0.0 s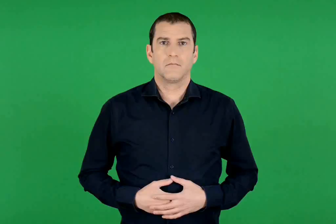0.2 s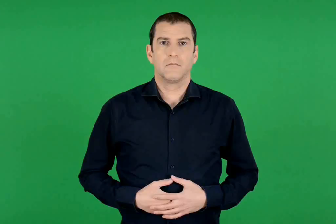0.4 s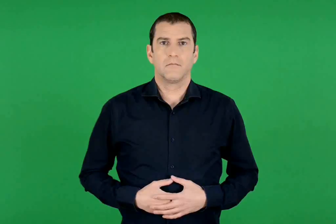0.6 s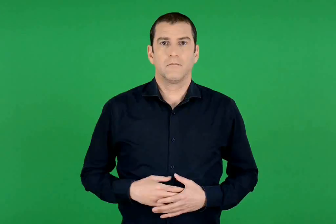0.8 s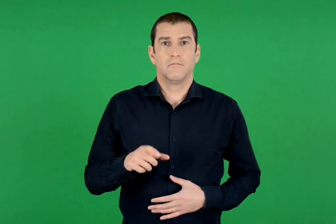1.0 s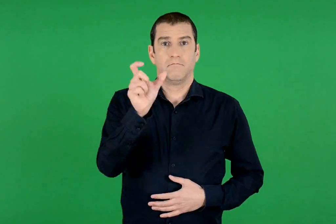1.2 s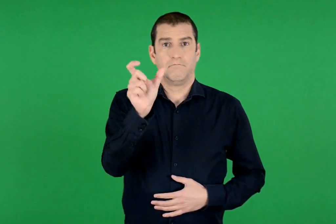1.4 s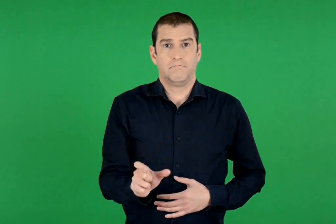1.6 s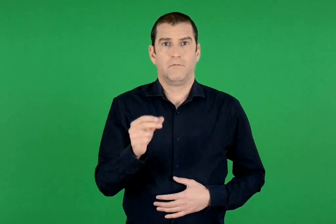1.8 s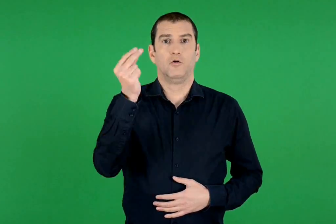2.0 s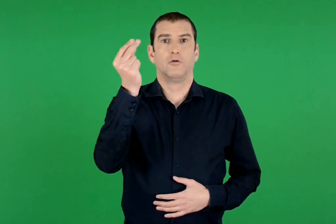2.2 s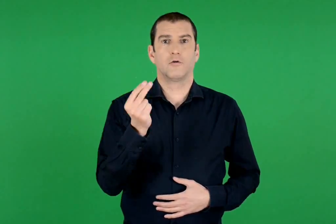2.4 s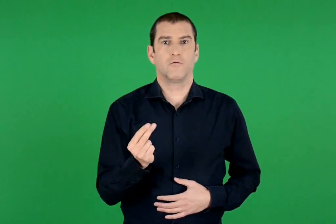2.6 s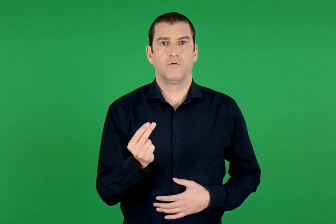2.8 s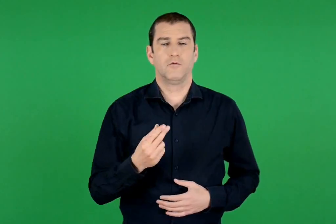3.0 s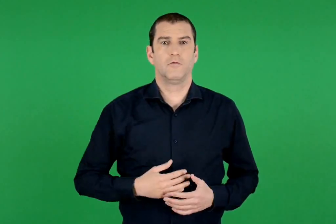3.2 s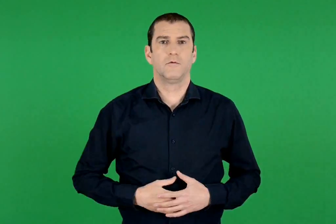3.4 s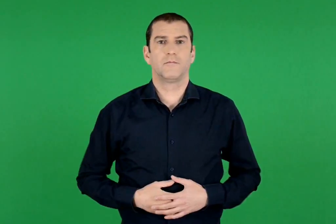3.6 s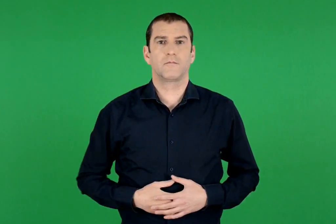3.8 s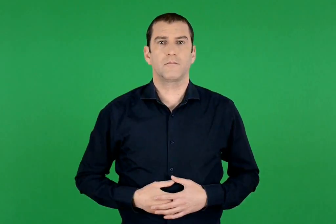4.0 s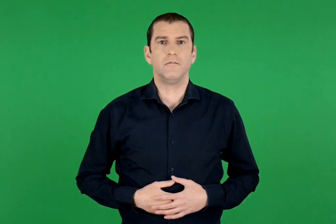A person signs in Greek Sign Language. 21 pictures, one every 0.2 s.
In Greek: ζωγράφος
